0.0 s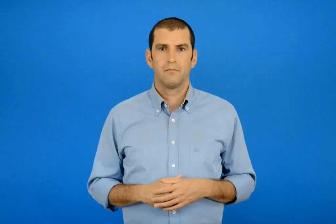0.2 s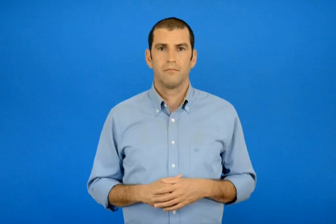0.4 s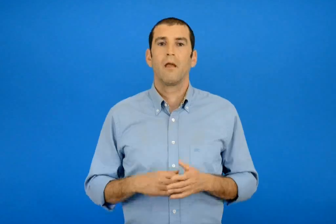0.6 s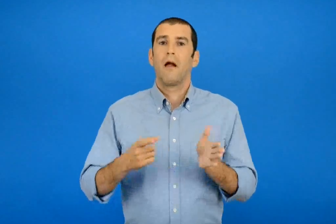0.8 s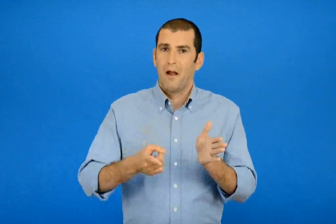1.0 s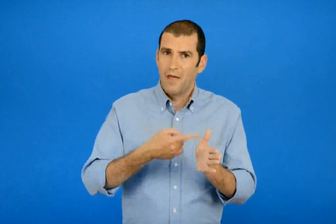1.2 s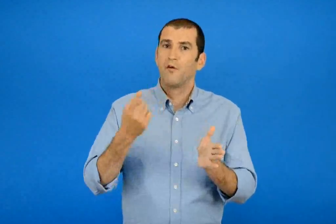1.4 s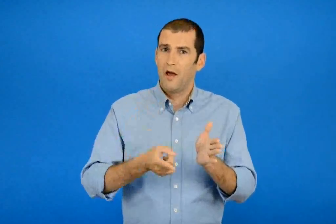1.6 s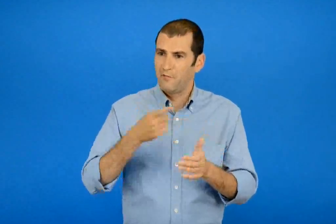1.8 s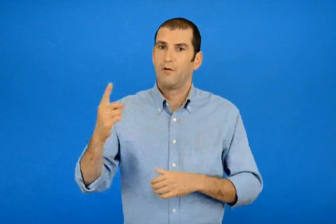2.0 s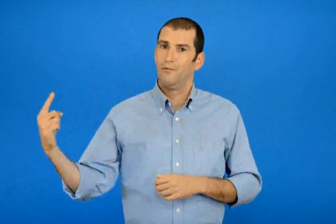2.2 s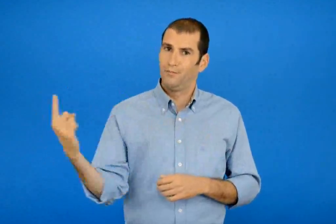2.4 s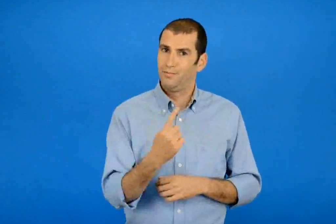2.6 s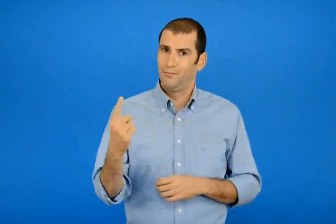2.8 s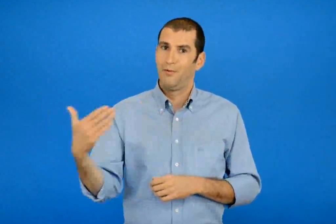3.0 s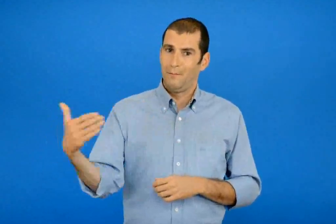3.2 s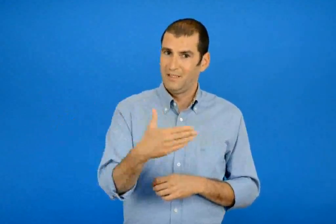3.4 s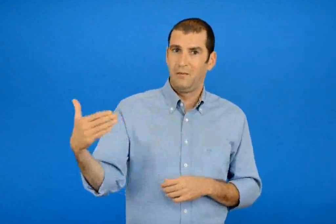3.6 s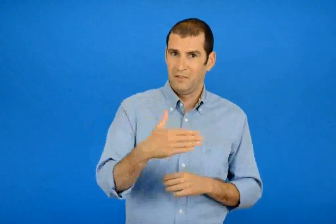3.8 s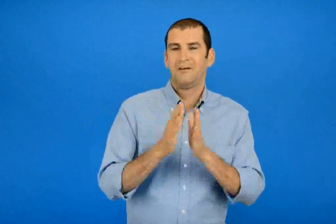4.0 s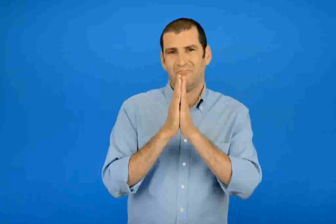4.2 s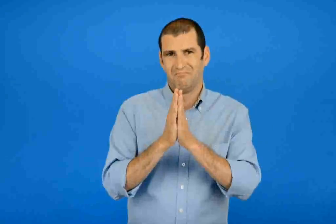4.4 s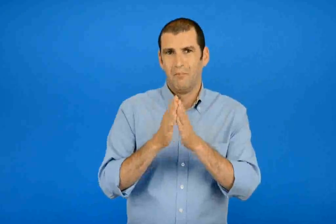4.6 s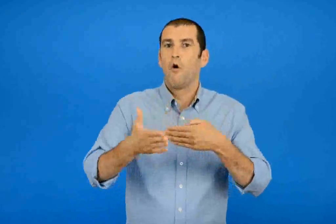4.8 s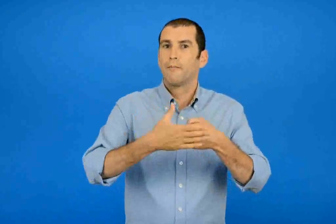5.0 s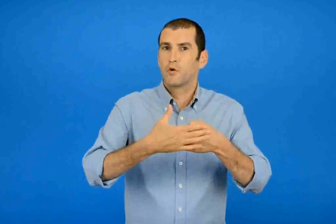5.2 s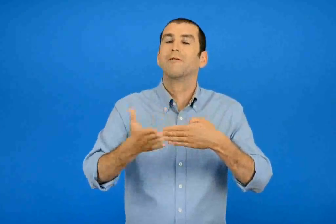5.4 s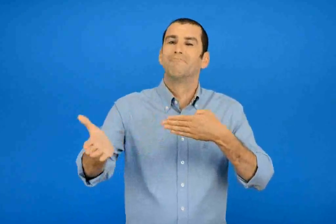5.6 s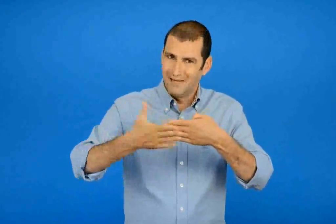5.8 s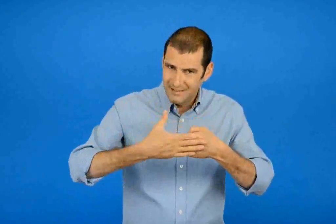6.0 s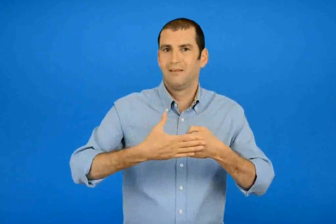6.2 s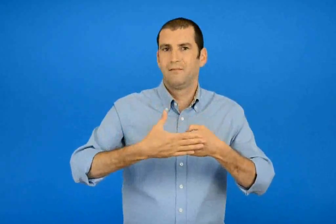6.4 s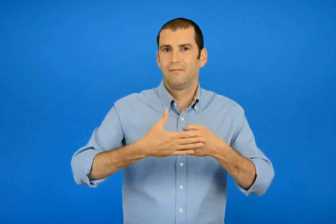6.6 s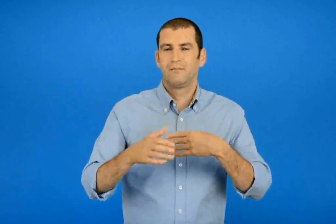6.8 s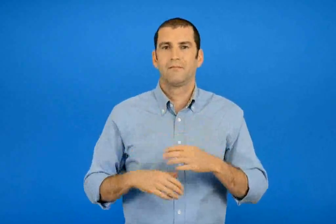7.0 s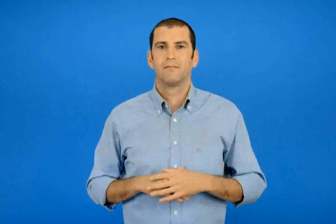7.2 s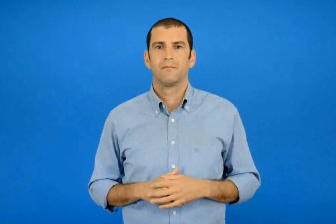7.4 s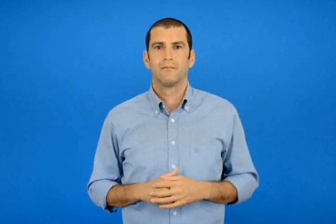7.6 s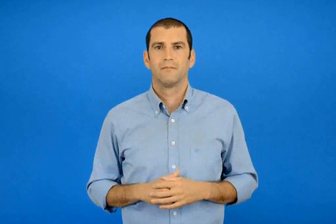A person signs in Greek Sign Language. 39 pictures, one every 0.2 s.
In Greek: σας παρακαλώ πολύ να κλείνετε την πόρτα κάθε φορά που μπαίνετε
